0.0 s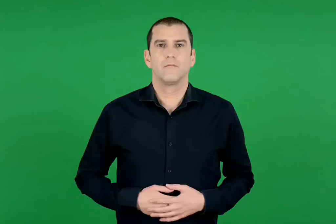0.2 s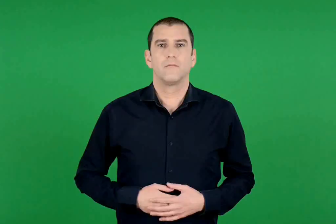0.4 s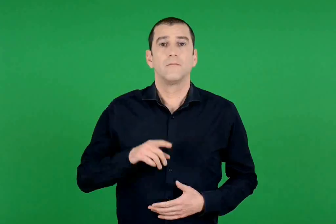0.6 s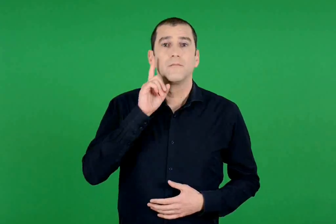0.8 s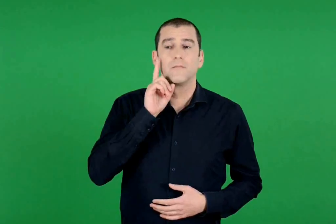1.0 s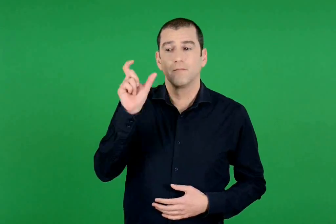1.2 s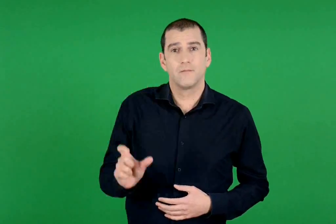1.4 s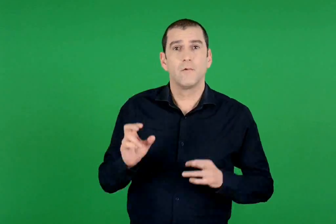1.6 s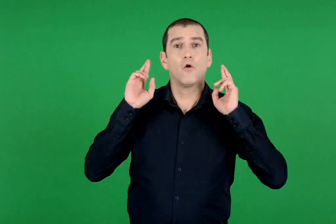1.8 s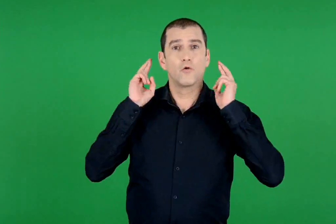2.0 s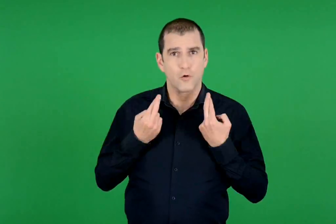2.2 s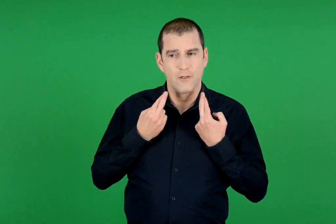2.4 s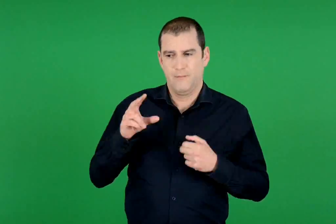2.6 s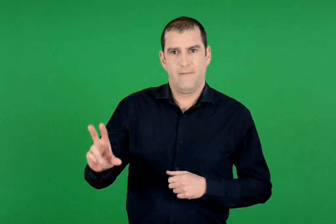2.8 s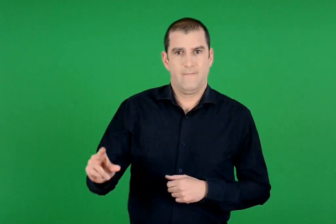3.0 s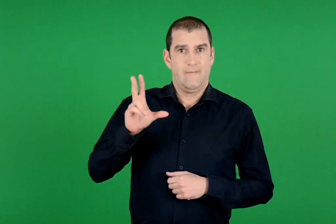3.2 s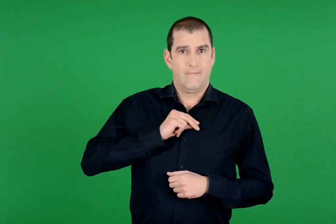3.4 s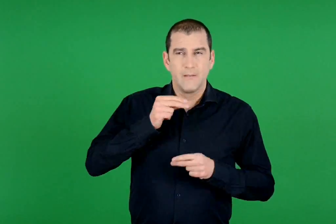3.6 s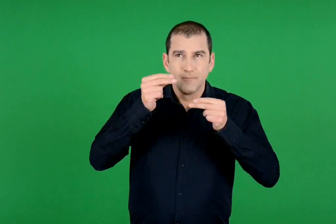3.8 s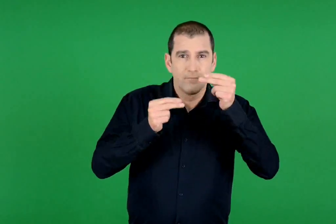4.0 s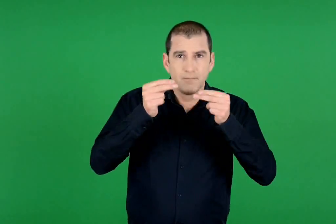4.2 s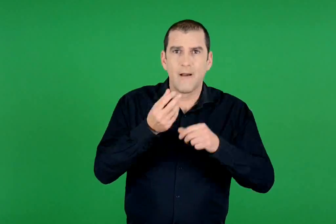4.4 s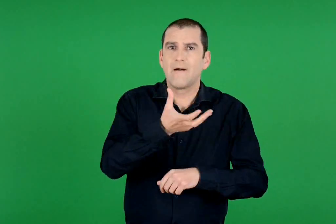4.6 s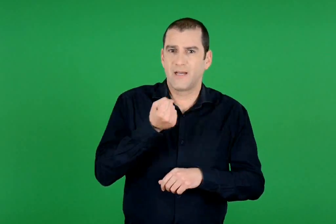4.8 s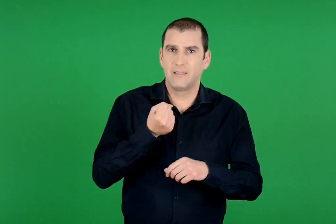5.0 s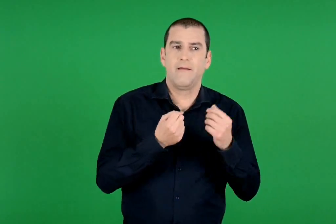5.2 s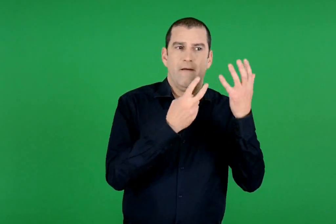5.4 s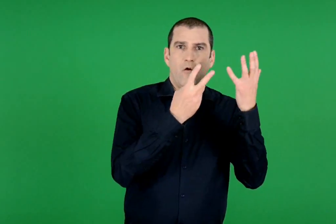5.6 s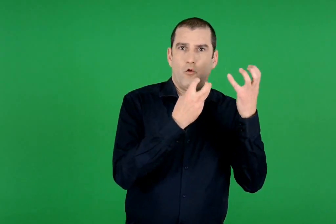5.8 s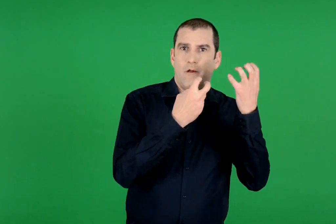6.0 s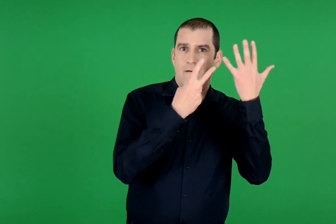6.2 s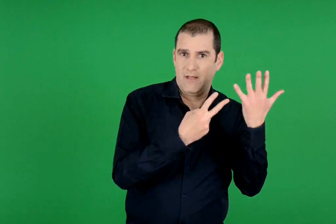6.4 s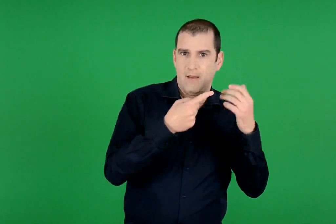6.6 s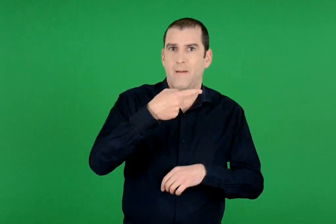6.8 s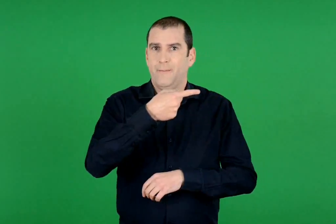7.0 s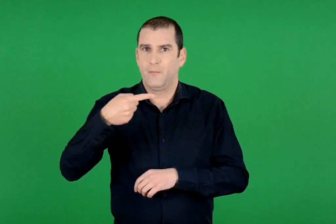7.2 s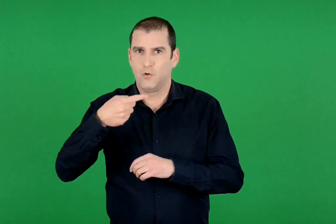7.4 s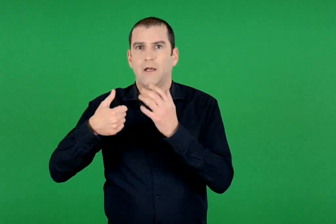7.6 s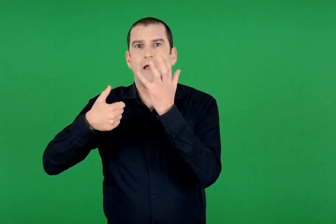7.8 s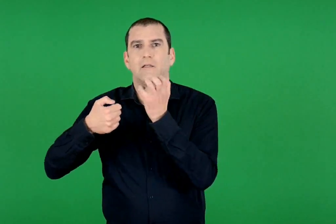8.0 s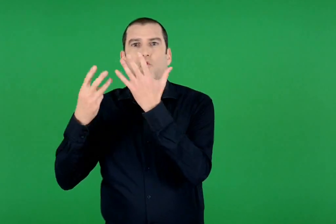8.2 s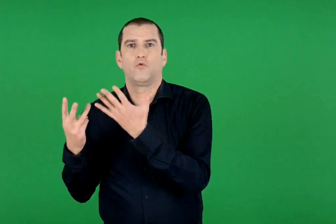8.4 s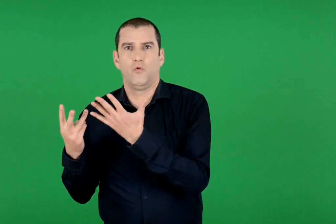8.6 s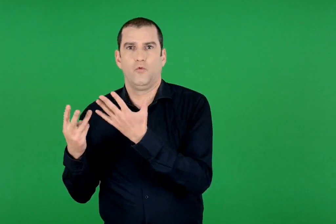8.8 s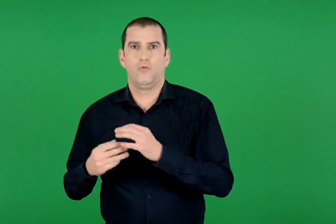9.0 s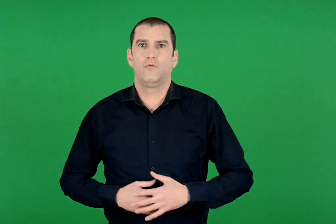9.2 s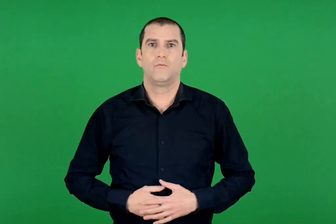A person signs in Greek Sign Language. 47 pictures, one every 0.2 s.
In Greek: υπολογίζω όπως η κορίνα την αφαίρεση 87 – 68
